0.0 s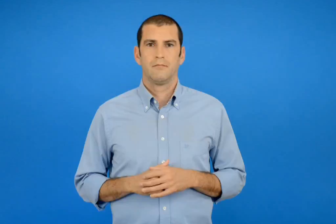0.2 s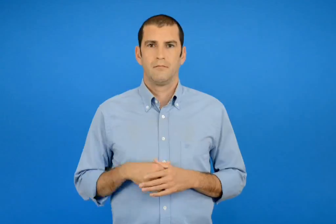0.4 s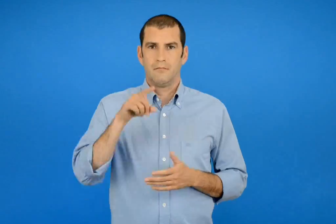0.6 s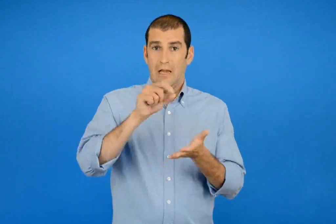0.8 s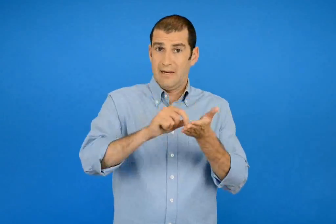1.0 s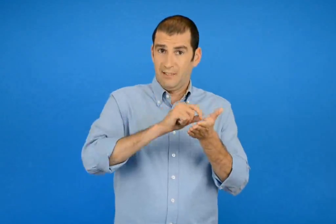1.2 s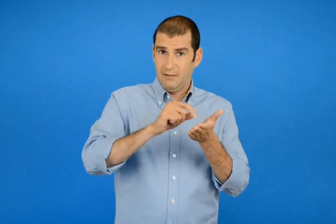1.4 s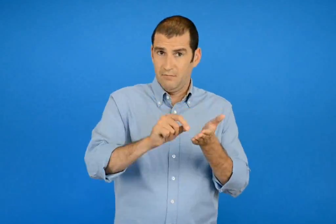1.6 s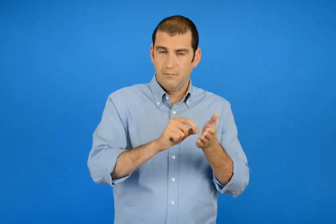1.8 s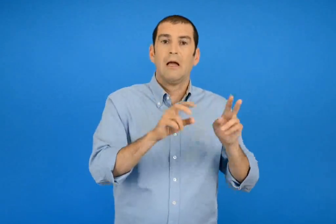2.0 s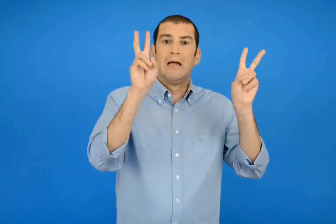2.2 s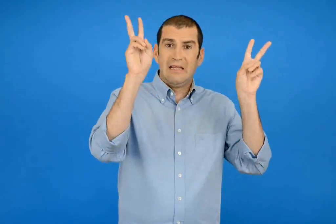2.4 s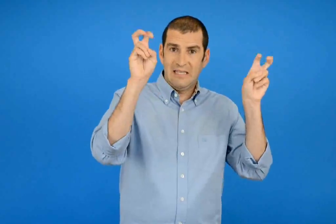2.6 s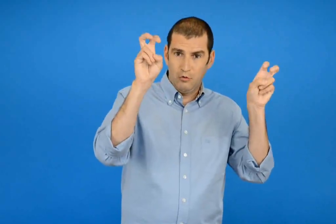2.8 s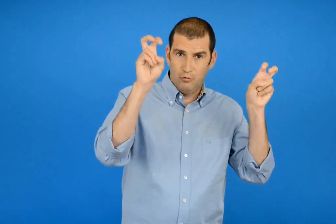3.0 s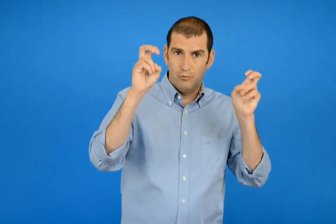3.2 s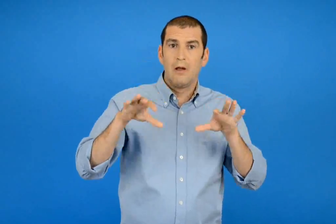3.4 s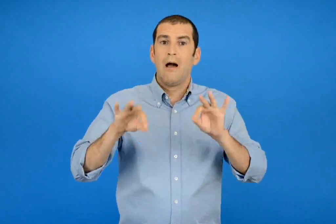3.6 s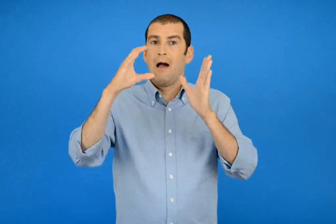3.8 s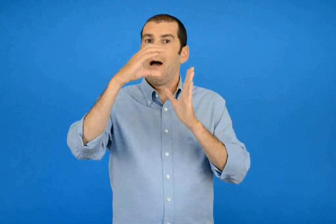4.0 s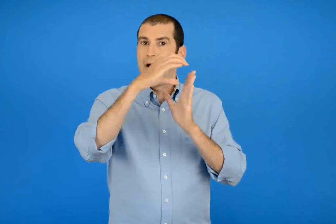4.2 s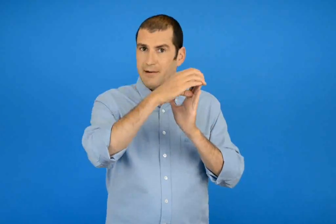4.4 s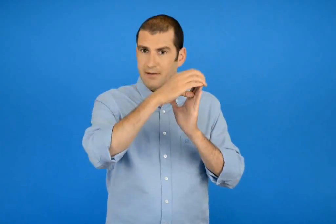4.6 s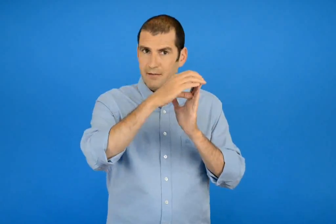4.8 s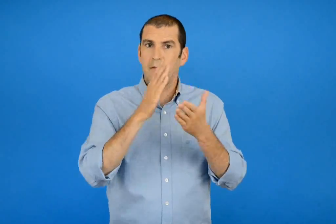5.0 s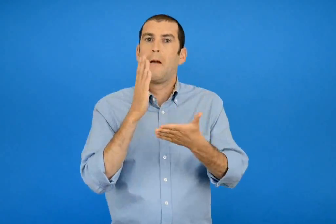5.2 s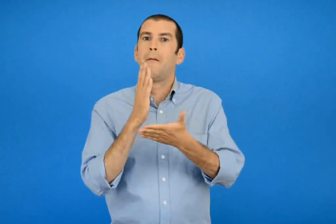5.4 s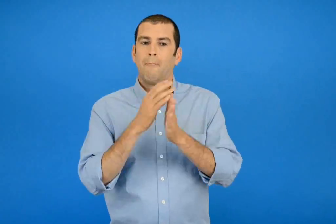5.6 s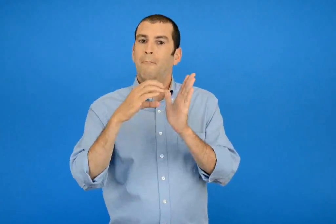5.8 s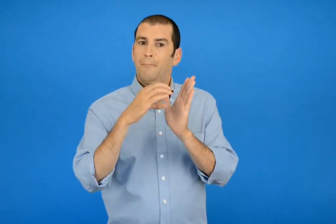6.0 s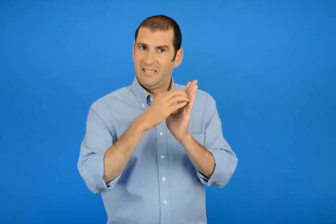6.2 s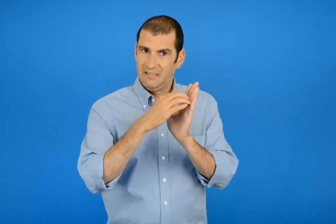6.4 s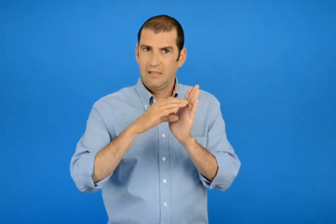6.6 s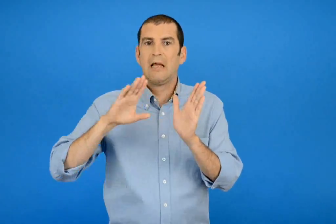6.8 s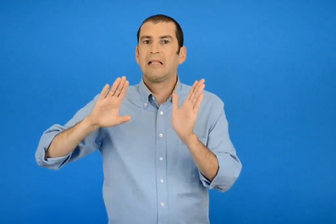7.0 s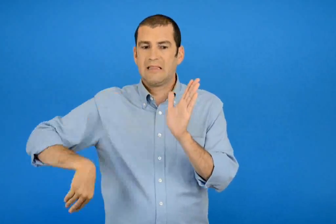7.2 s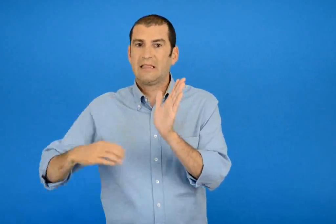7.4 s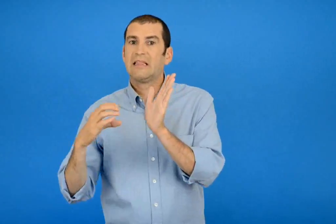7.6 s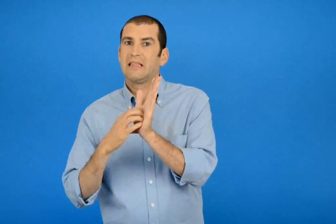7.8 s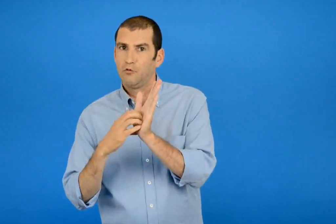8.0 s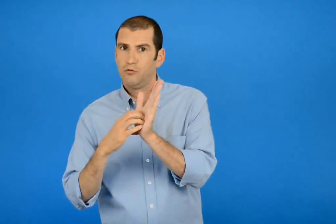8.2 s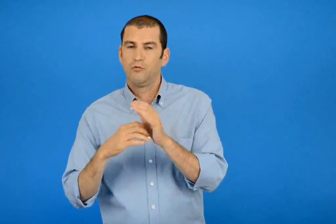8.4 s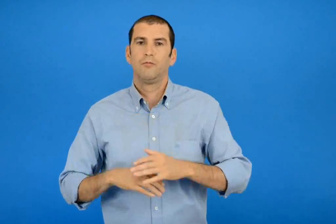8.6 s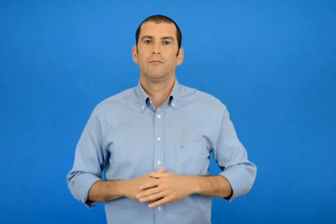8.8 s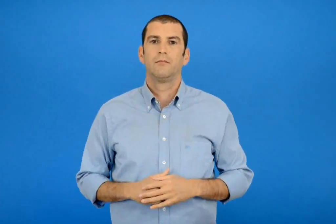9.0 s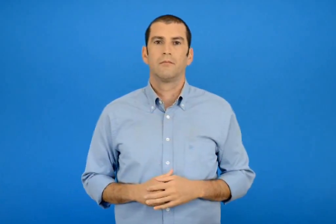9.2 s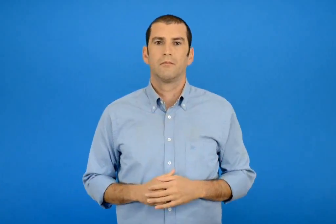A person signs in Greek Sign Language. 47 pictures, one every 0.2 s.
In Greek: γράψε τίτλος αρχή μέση και τέλος
